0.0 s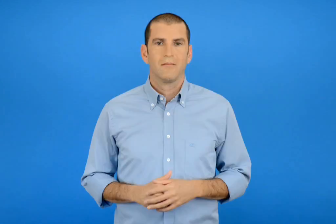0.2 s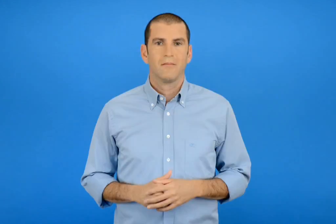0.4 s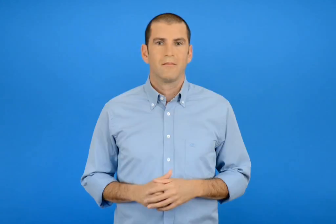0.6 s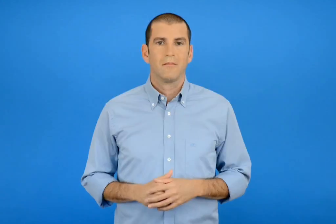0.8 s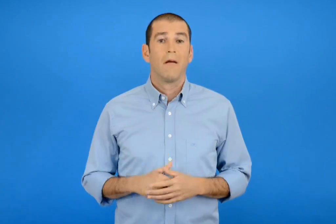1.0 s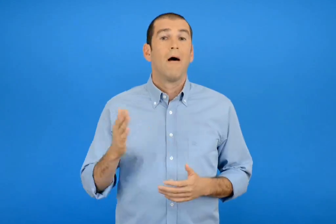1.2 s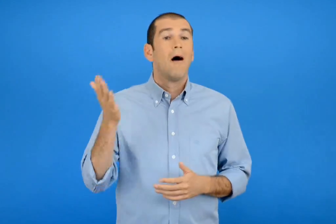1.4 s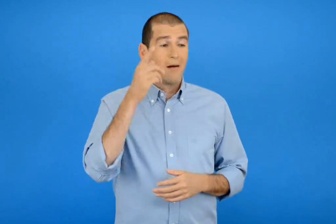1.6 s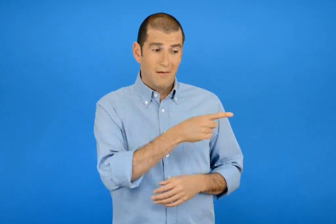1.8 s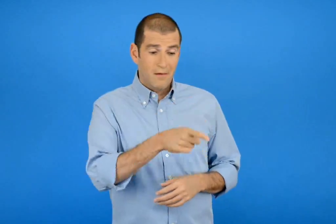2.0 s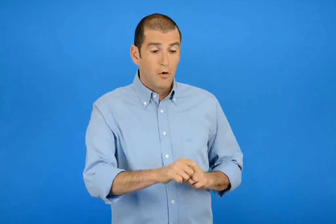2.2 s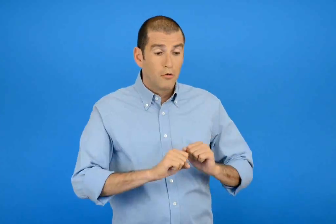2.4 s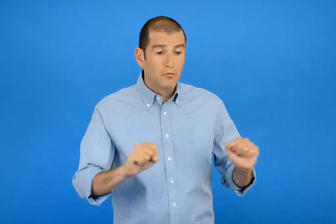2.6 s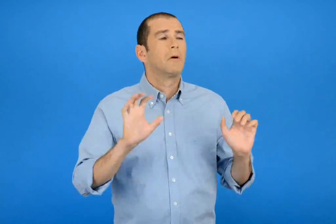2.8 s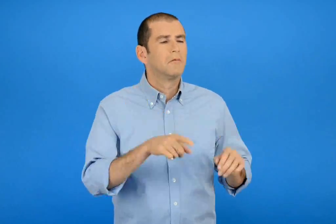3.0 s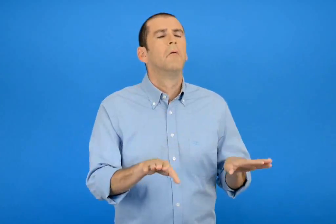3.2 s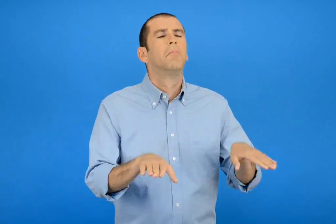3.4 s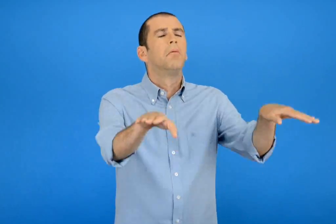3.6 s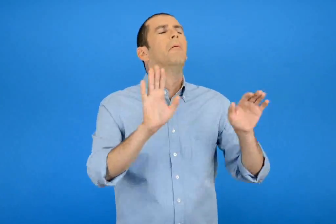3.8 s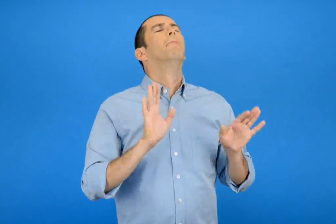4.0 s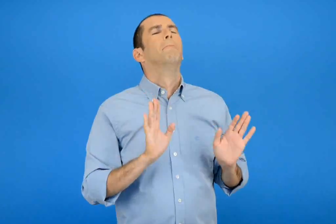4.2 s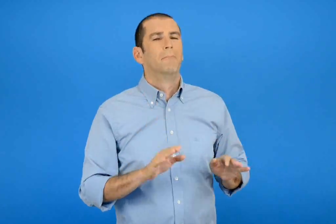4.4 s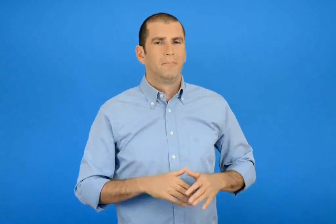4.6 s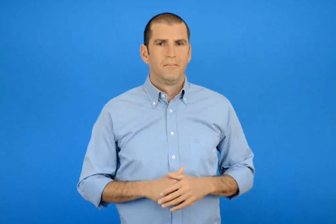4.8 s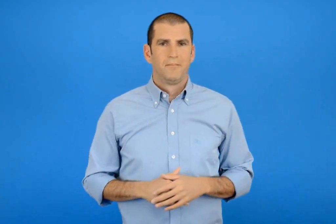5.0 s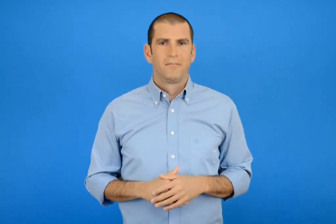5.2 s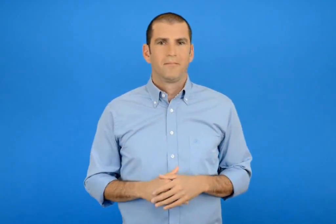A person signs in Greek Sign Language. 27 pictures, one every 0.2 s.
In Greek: δε θα φύγει αν δεν το τρομάξετε
